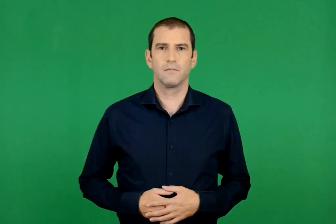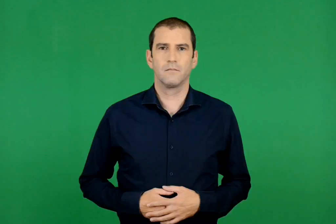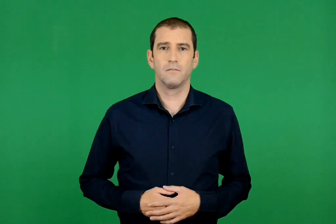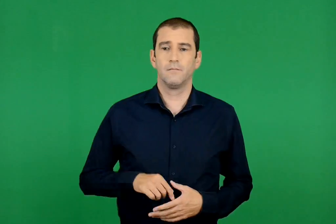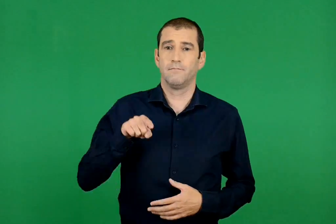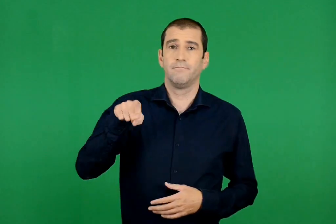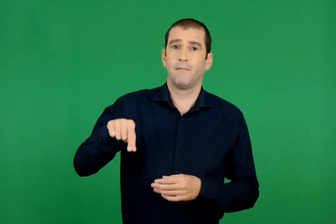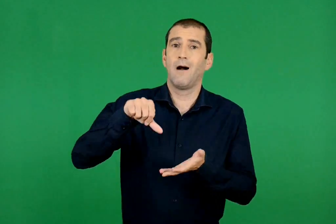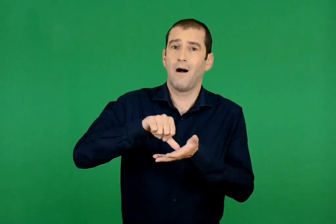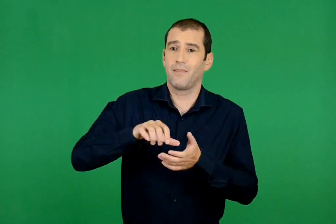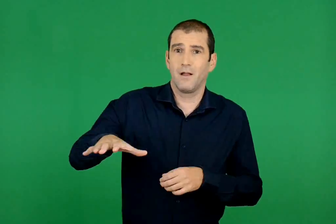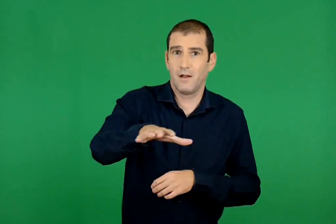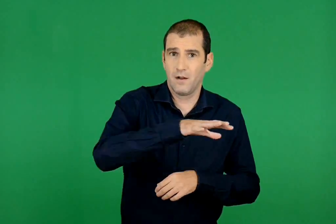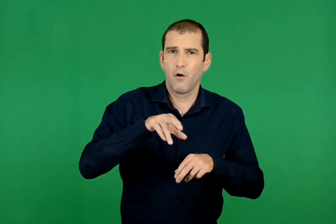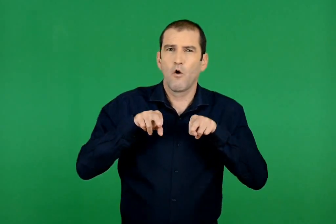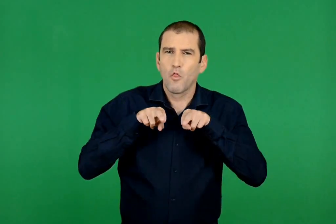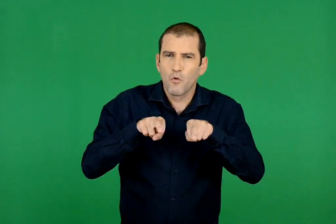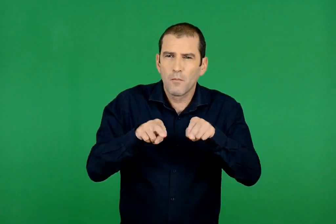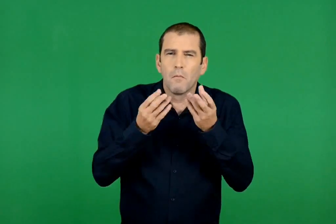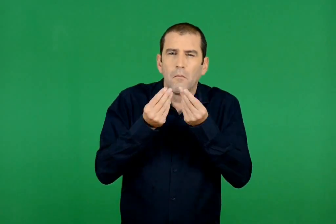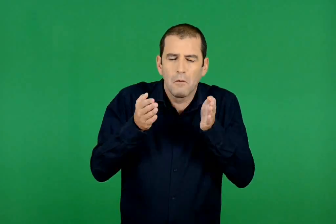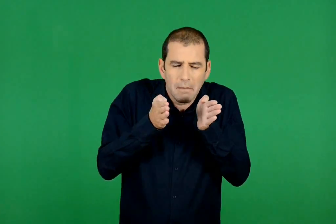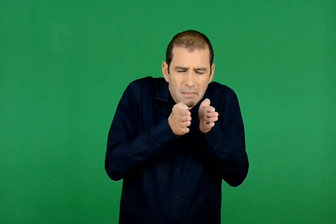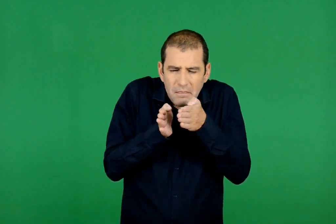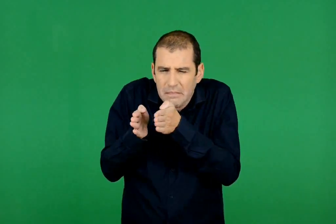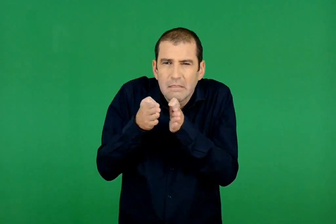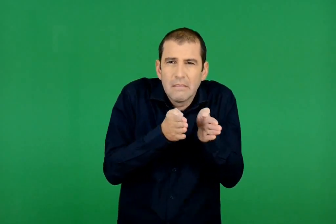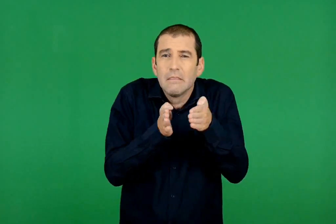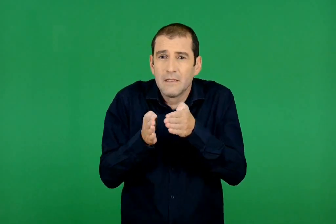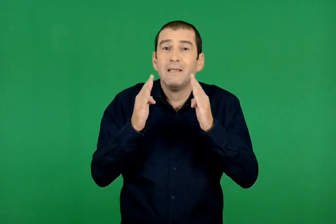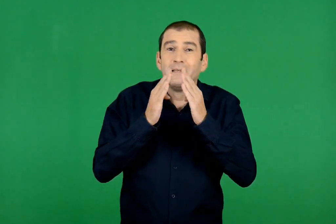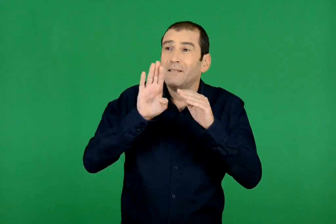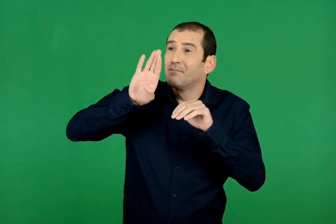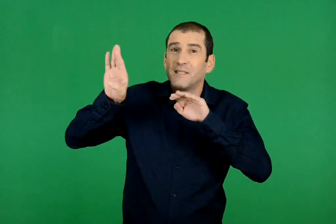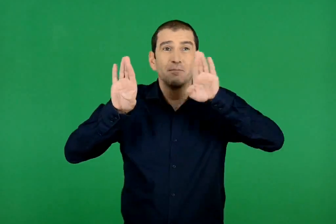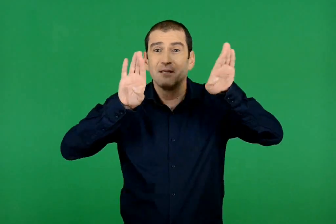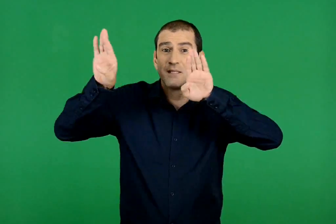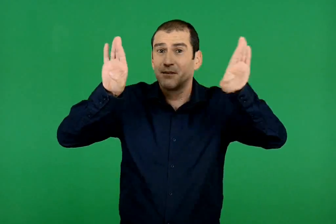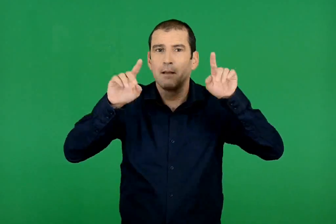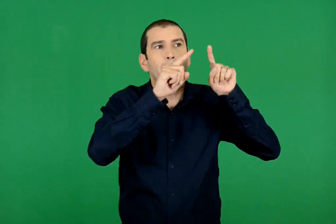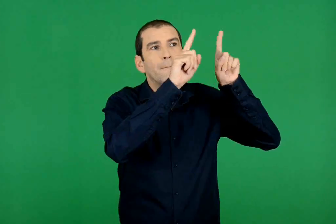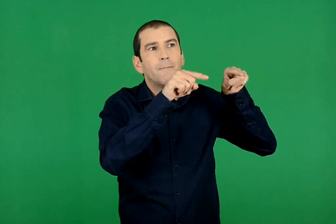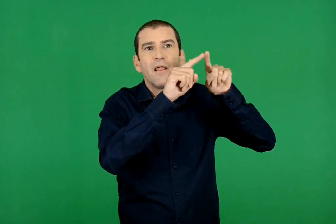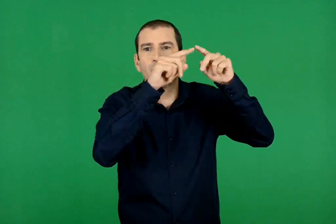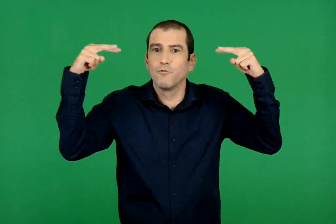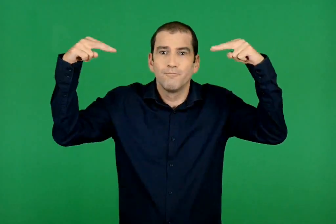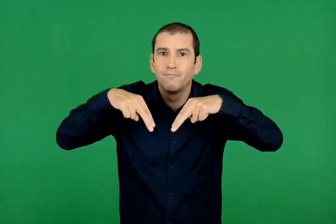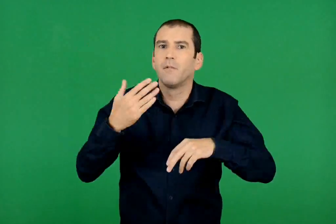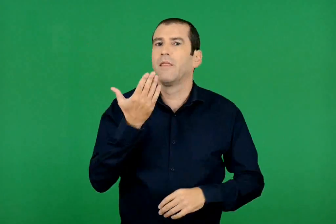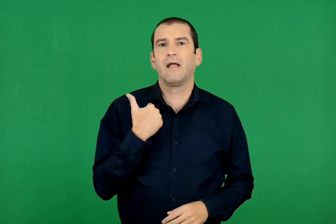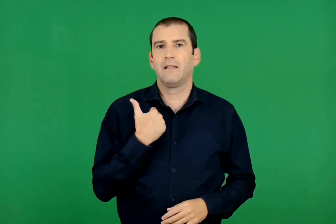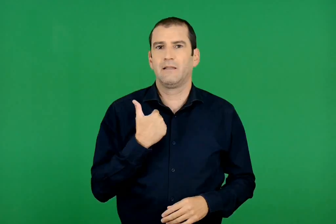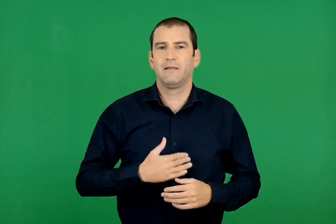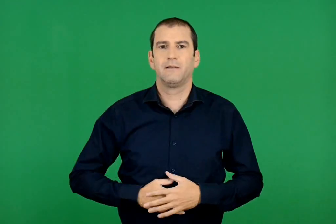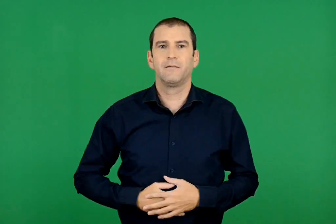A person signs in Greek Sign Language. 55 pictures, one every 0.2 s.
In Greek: οι δρόμοι στην αθήνα ήταν πολύ στενοί και τα σπίτια δεν είχαν παράθυρα προς το δρόμο
